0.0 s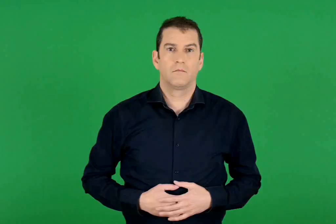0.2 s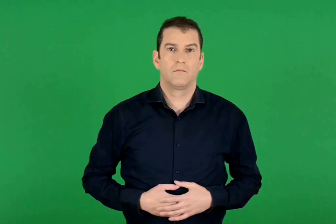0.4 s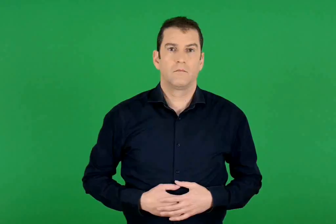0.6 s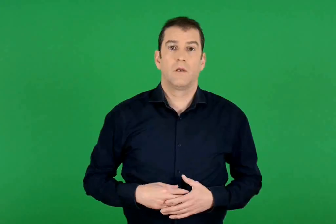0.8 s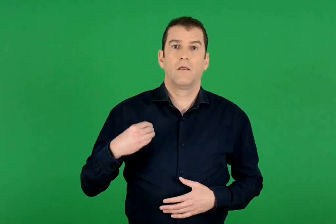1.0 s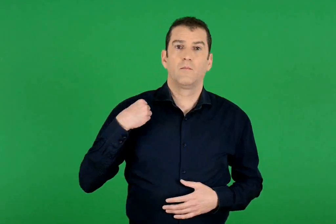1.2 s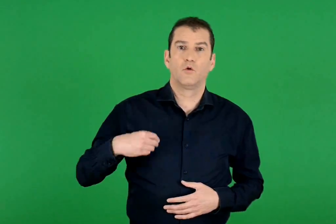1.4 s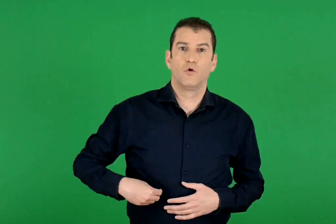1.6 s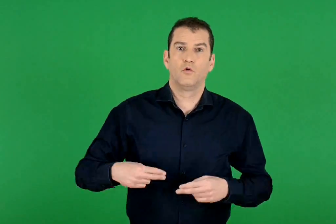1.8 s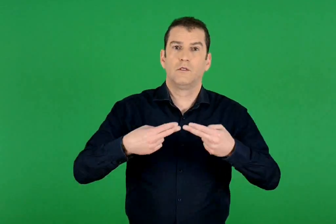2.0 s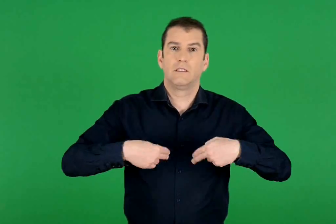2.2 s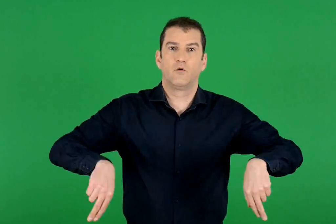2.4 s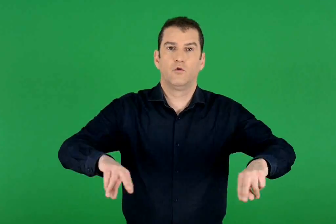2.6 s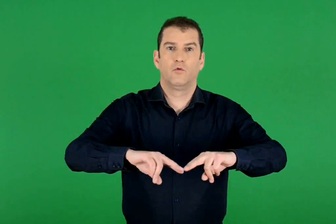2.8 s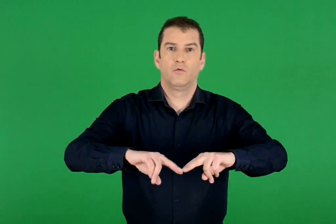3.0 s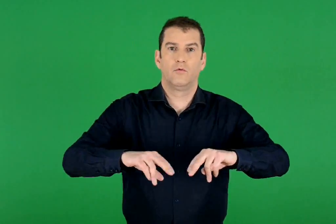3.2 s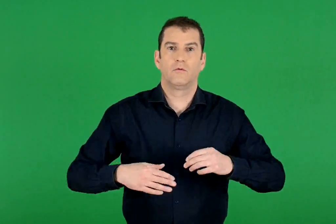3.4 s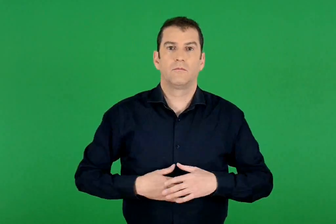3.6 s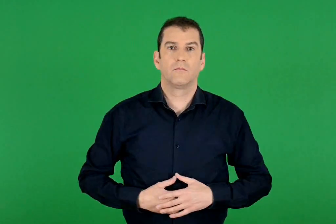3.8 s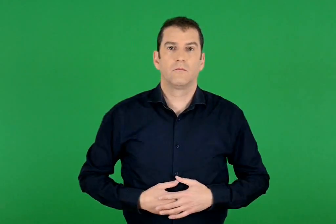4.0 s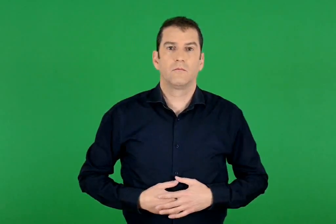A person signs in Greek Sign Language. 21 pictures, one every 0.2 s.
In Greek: δημοτικό συμβούλιο
